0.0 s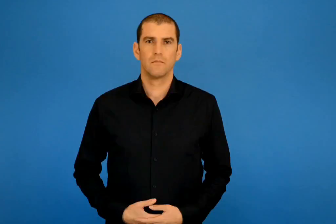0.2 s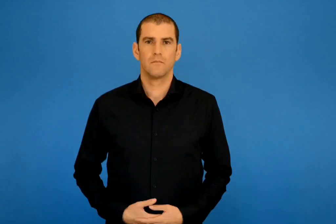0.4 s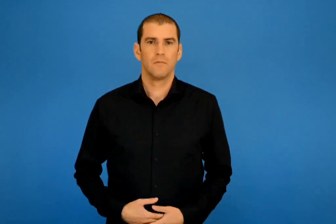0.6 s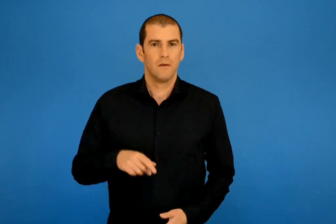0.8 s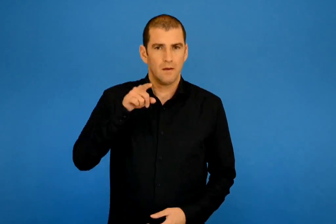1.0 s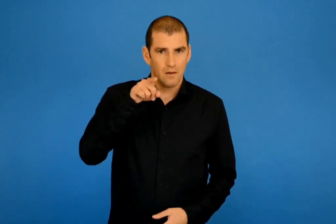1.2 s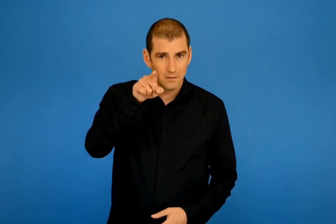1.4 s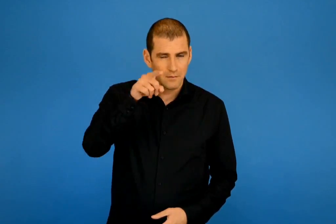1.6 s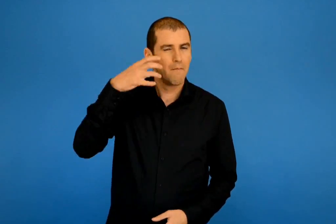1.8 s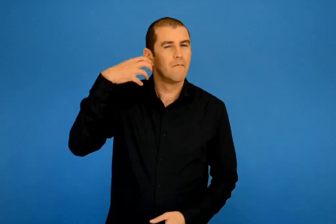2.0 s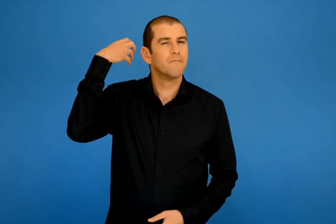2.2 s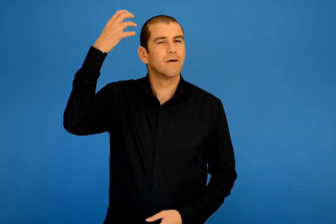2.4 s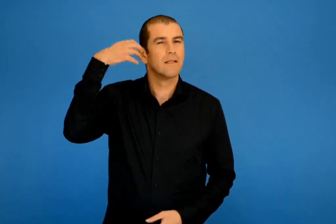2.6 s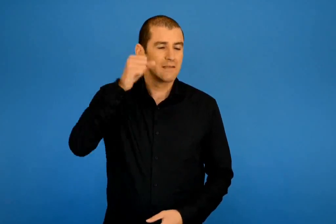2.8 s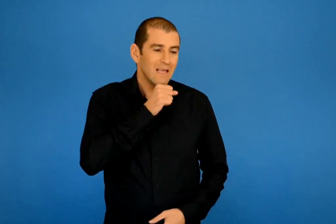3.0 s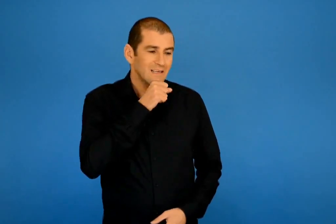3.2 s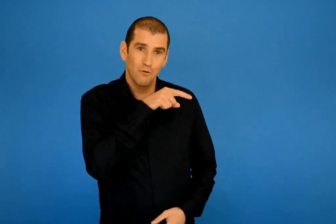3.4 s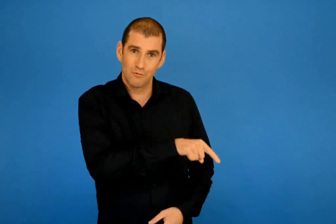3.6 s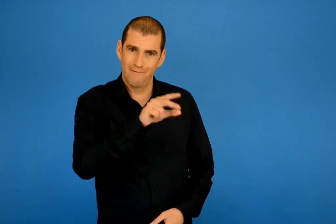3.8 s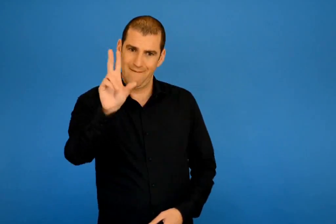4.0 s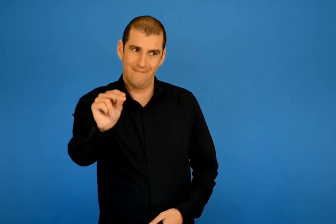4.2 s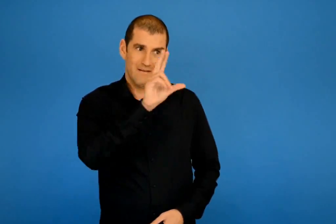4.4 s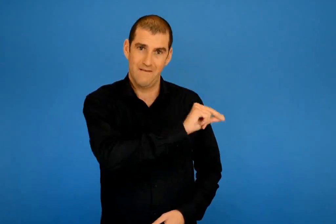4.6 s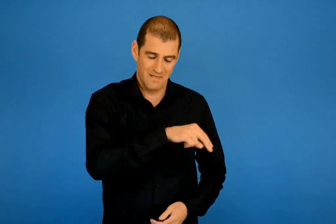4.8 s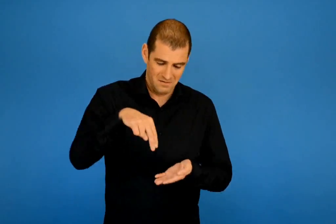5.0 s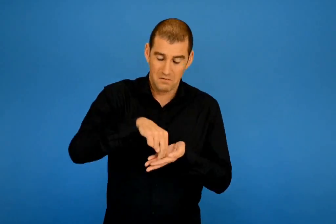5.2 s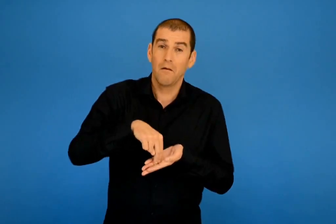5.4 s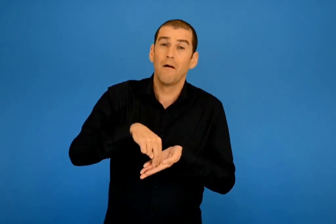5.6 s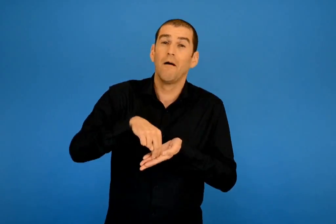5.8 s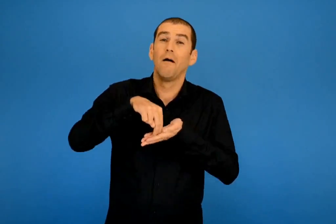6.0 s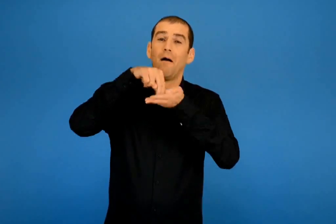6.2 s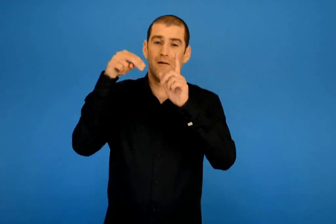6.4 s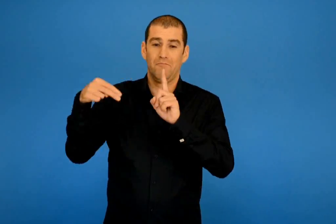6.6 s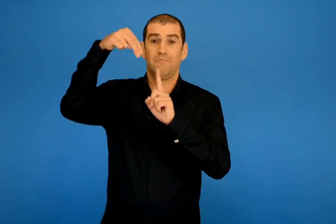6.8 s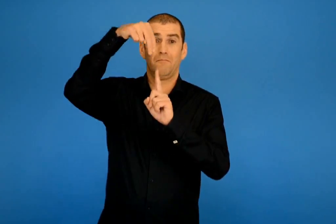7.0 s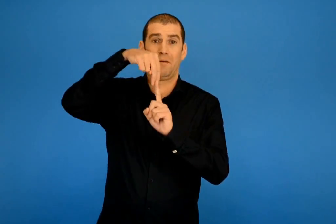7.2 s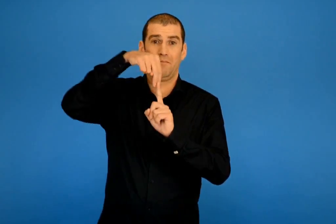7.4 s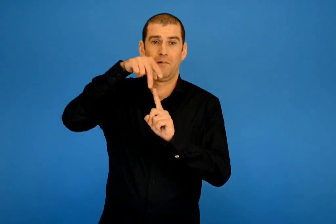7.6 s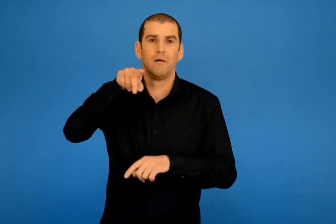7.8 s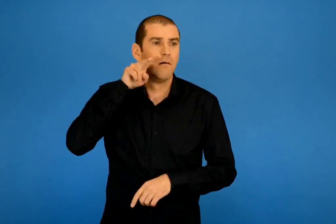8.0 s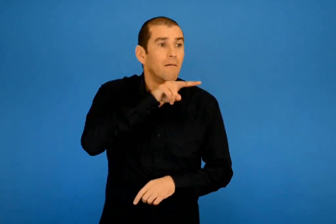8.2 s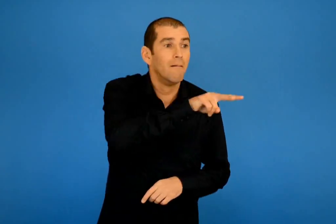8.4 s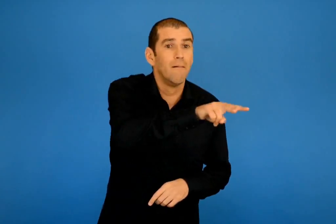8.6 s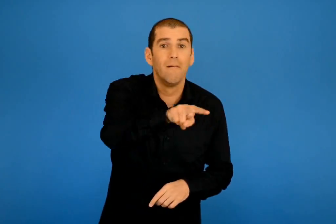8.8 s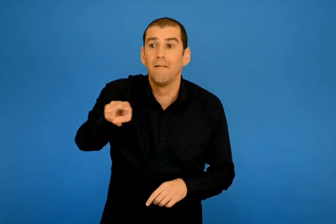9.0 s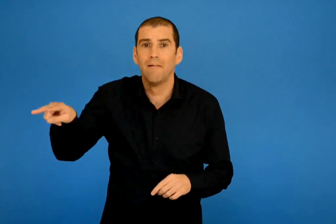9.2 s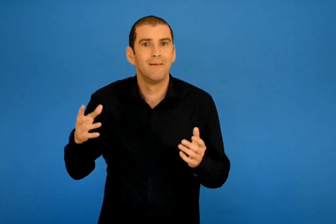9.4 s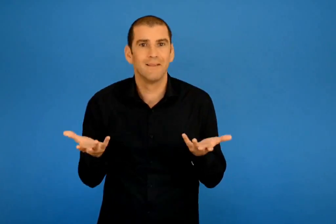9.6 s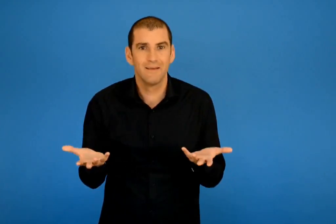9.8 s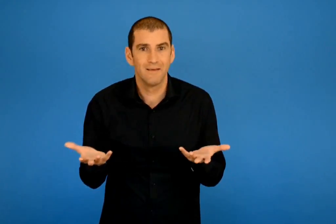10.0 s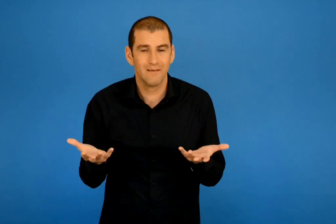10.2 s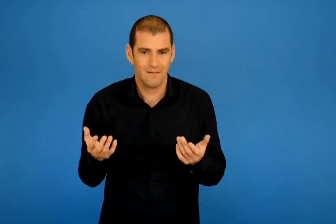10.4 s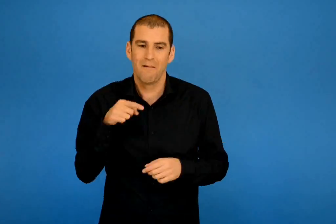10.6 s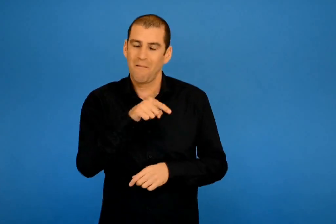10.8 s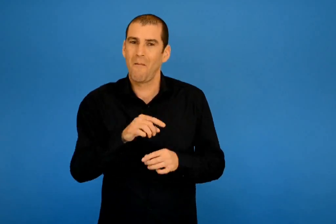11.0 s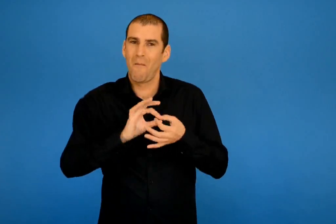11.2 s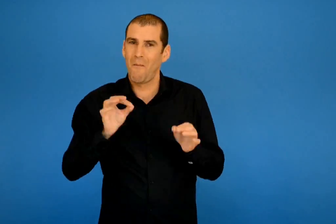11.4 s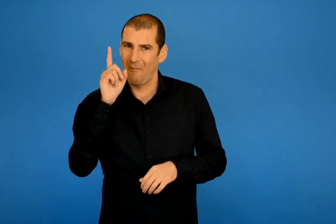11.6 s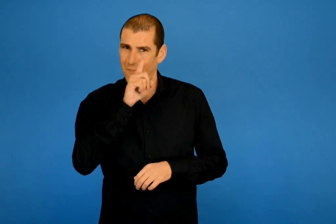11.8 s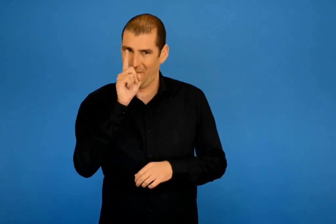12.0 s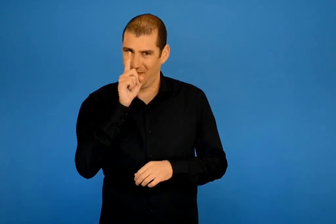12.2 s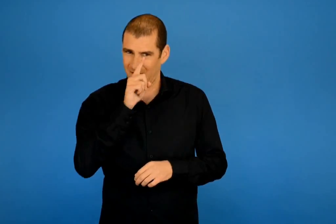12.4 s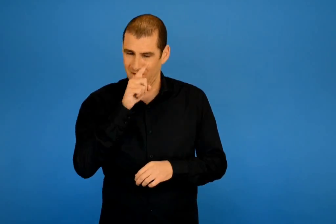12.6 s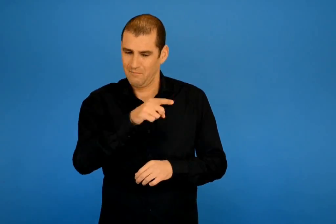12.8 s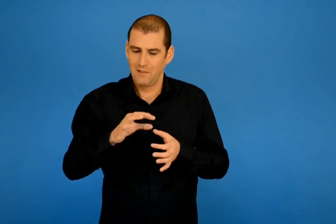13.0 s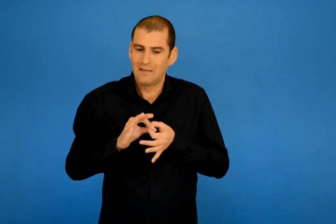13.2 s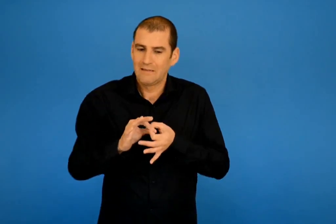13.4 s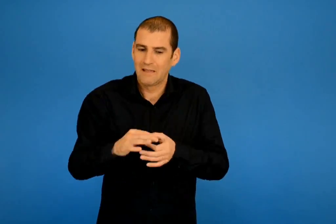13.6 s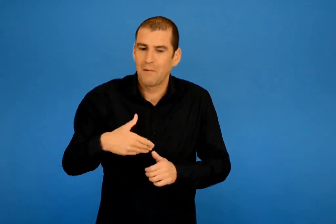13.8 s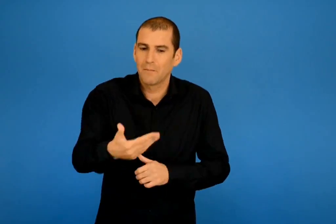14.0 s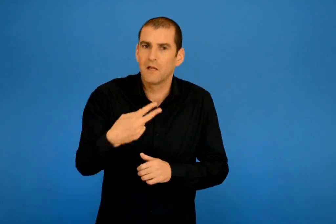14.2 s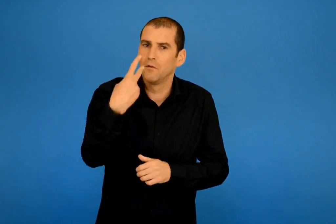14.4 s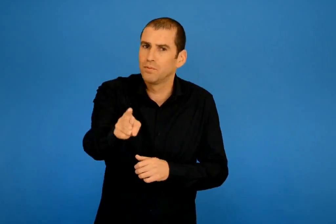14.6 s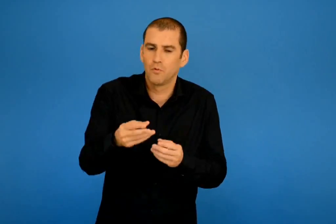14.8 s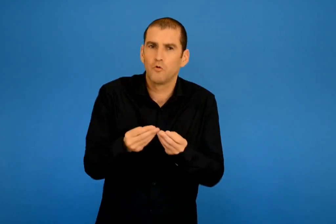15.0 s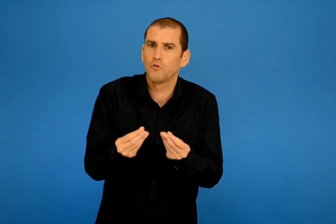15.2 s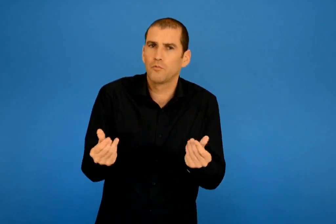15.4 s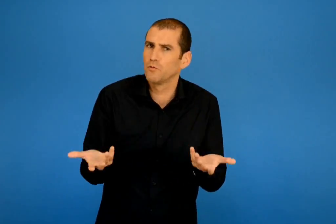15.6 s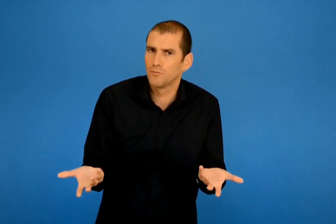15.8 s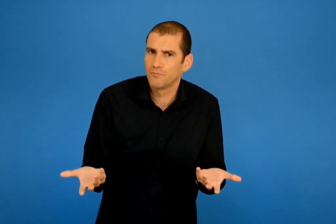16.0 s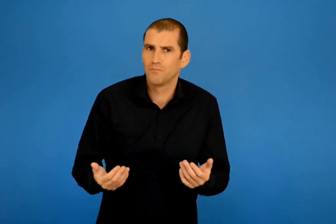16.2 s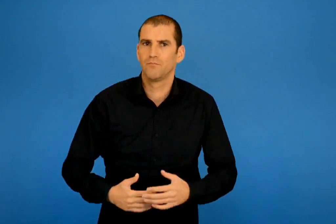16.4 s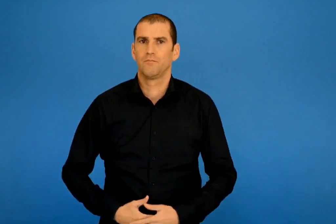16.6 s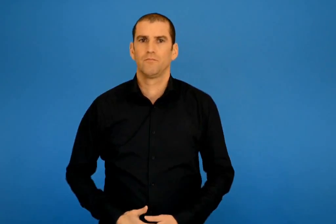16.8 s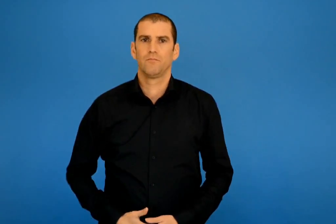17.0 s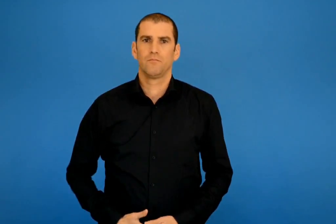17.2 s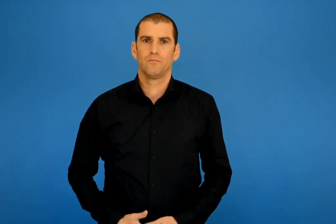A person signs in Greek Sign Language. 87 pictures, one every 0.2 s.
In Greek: φαντάσου ότι σκαρφαλώνεις στην κουκιά όπως ο γέρος την πρώτη φορά και φτάνεις στην κορυφή τι είναι αυτό που βλέπεις ; συνέχισε το παραμύθι με ένα δικό σου διαφορετικό τρόπο
